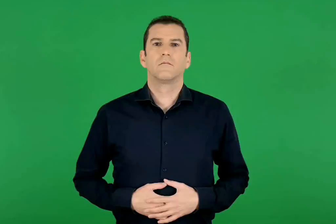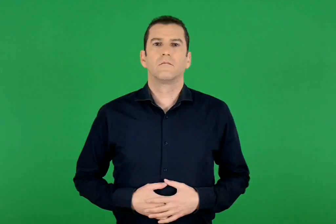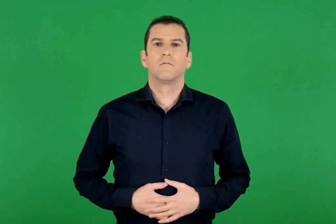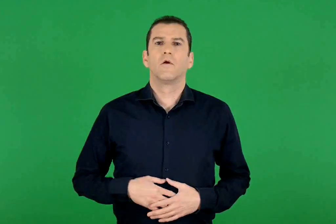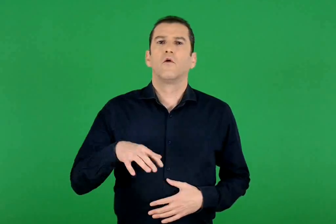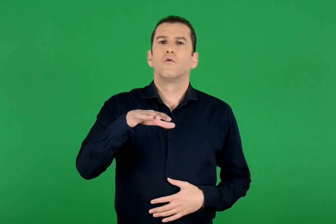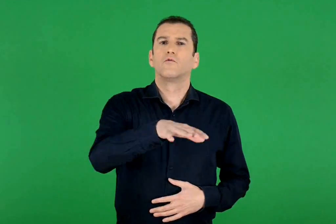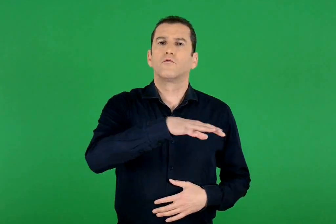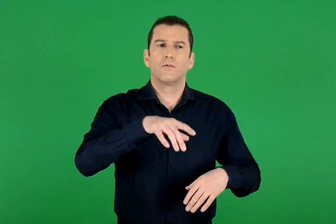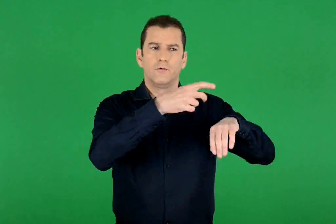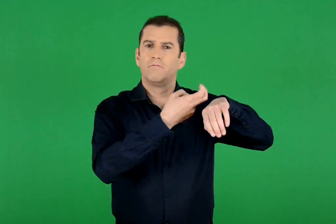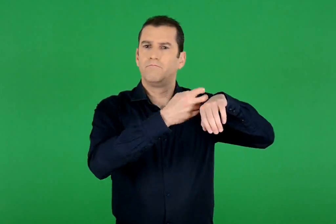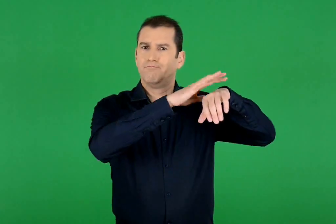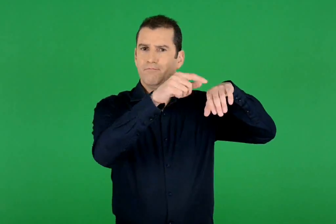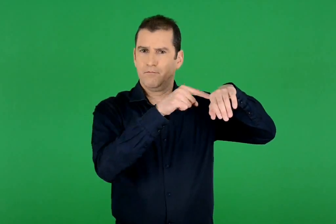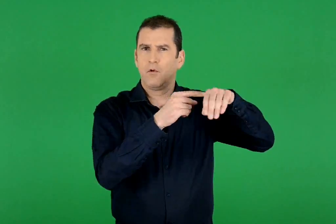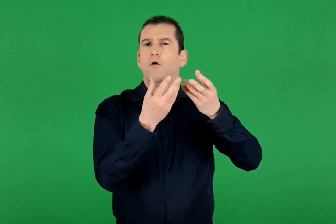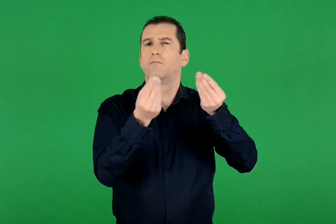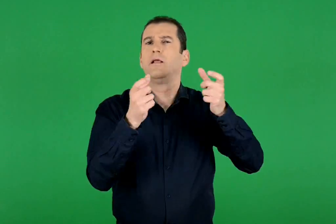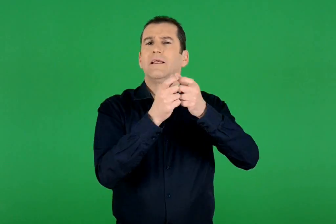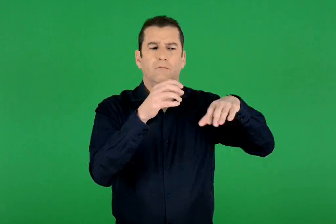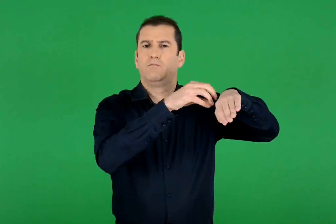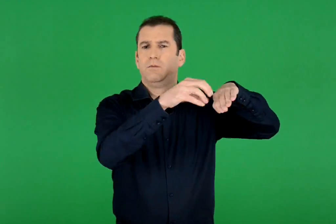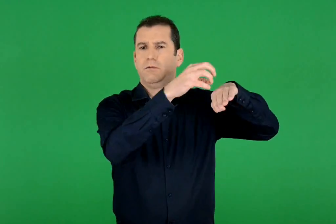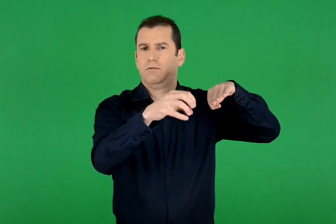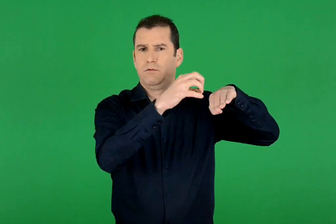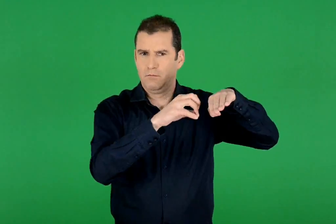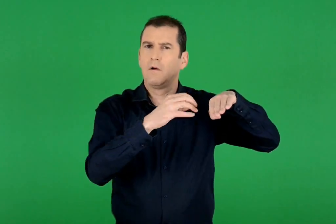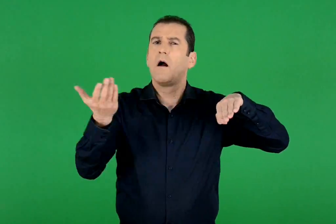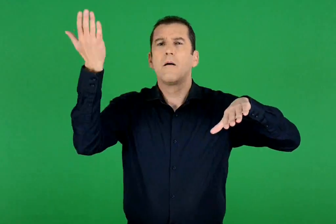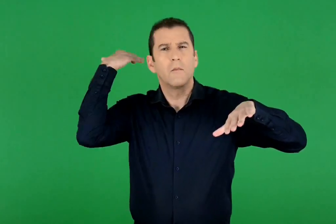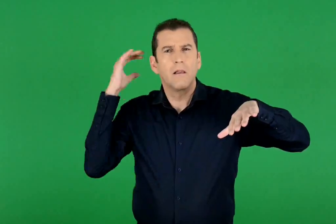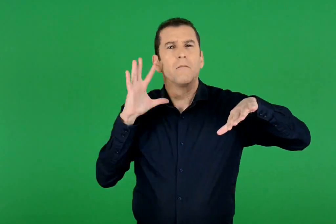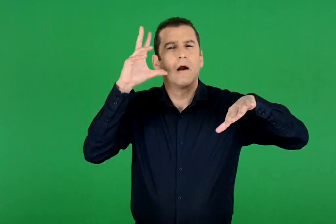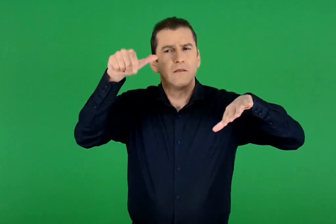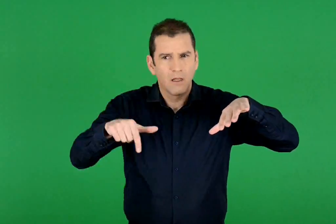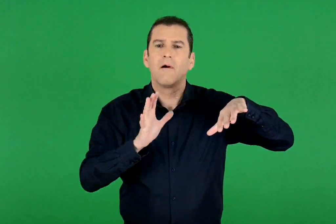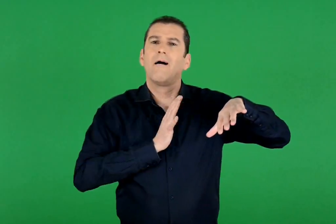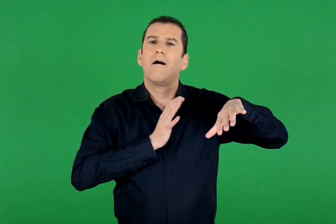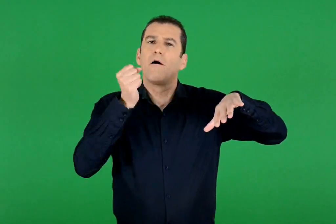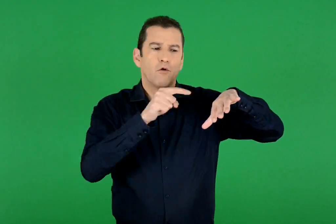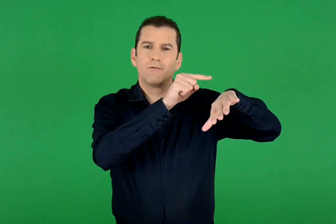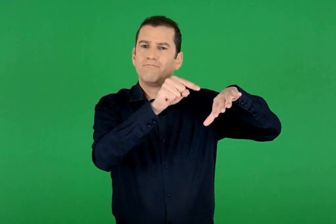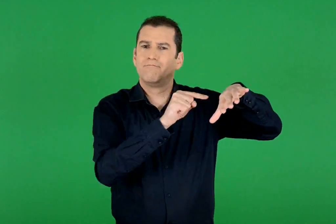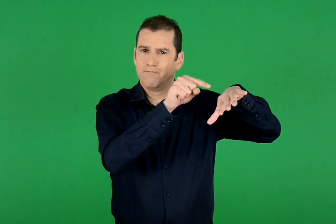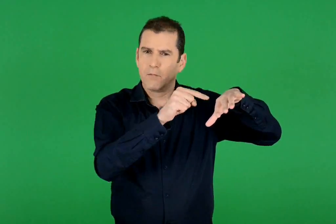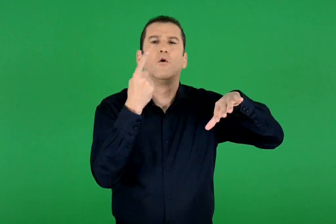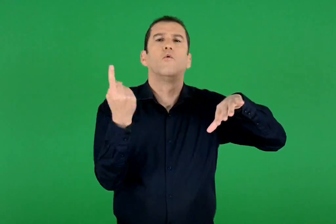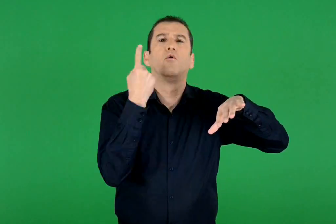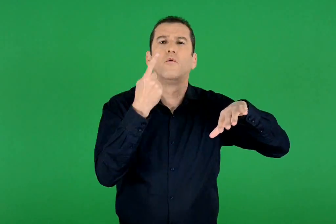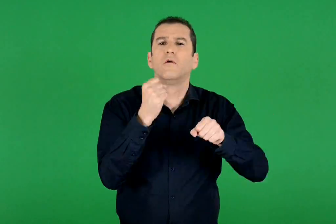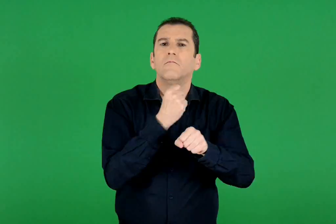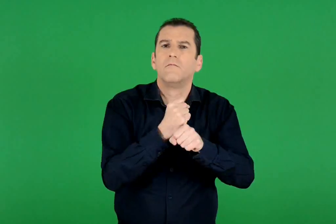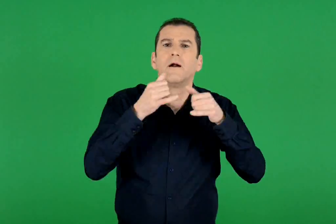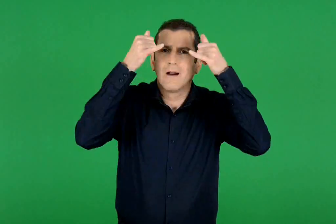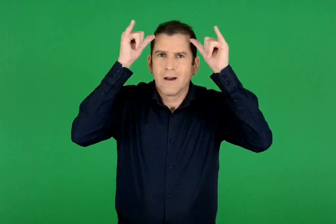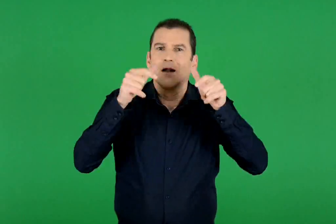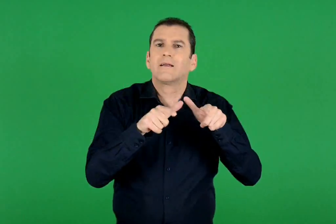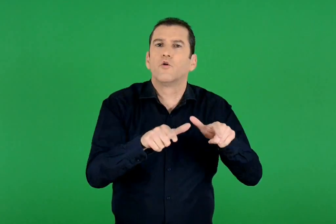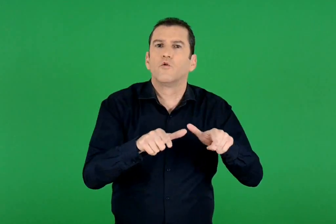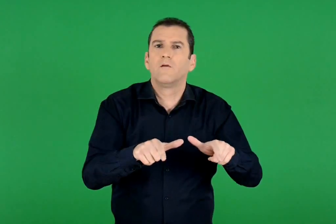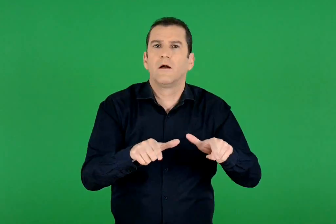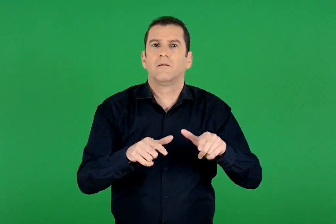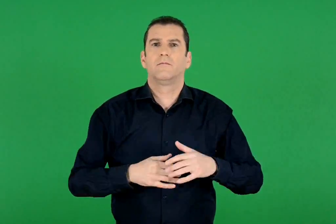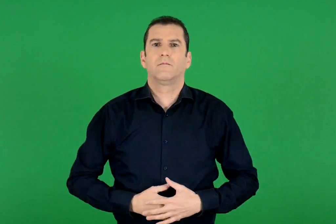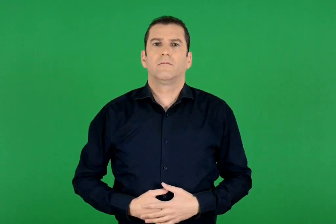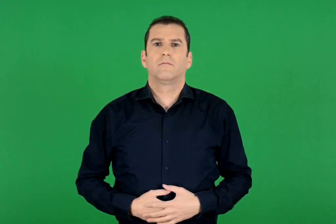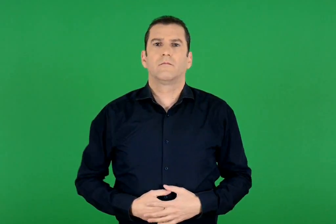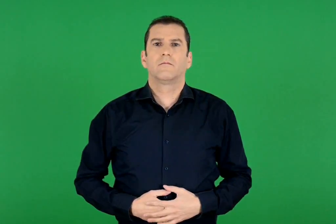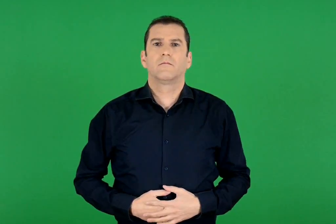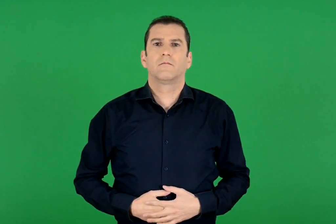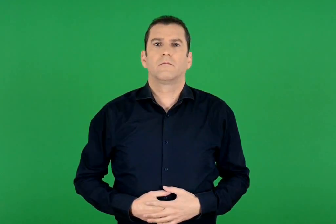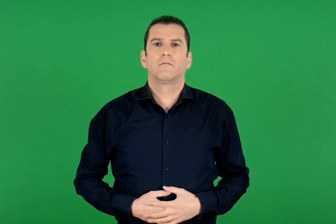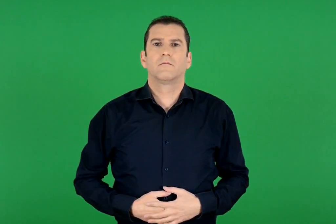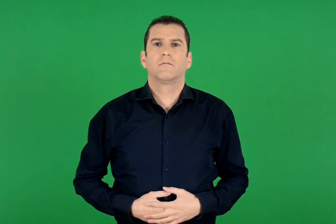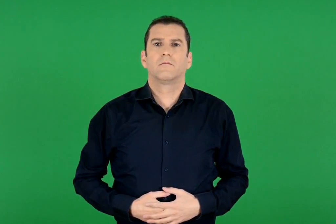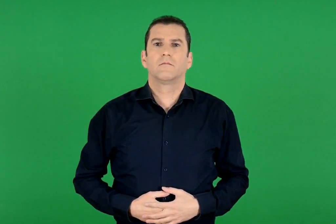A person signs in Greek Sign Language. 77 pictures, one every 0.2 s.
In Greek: στους ορεινούς τόπους παλιότερα υπήρχαν πολλοί οικισμοί. από παλιά μέχρι και σήμερα οι άνθρωποι που ζουν στις ορεινές περιοχές ασχολούνται κυρίως με την κτηνοτροφία.
